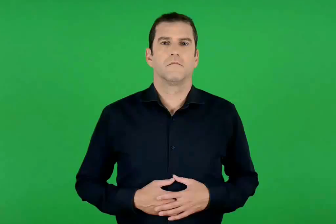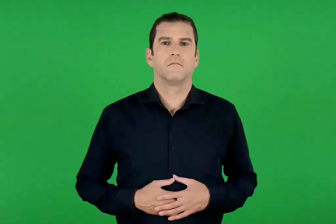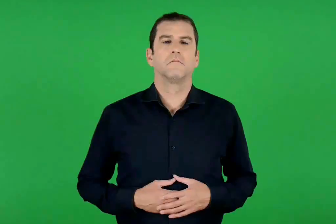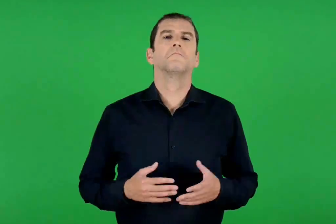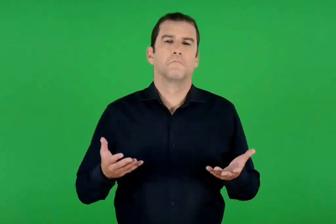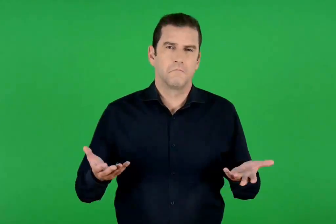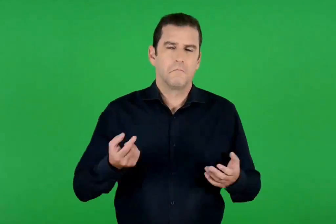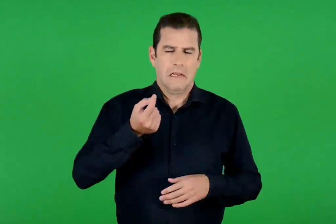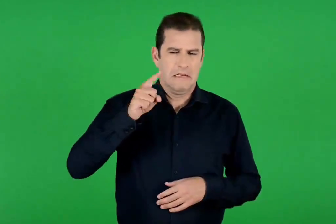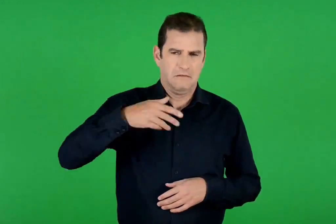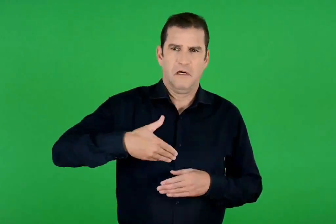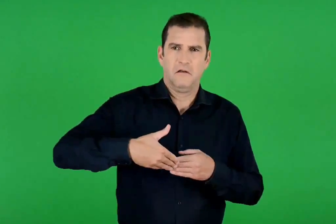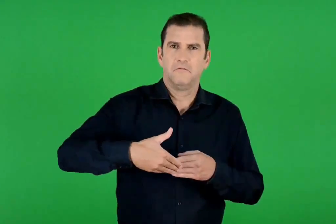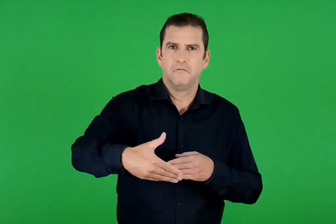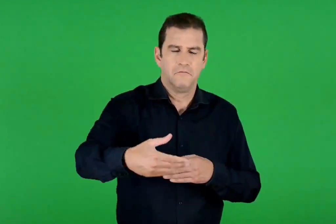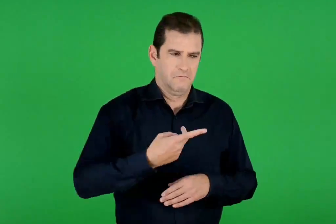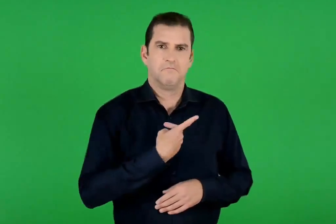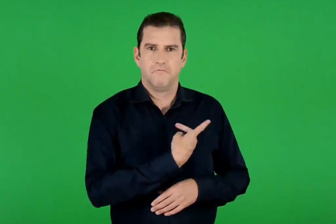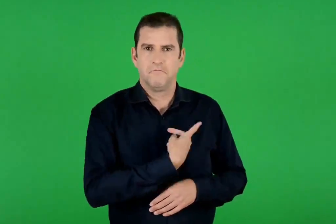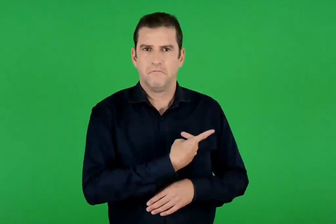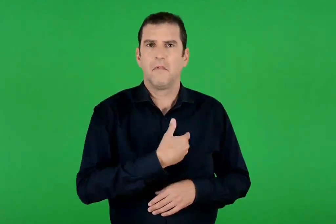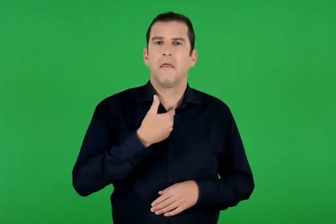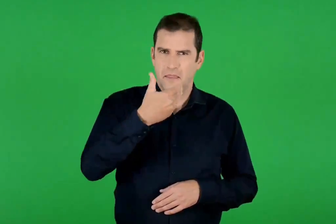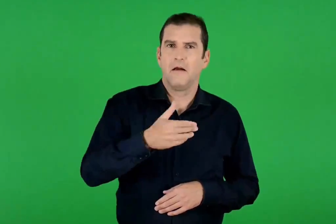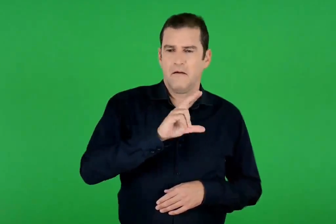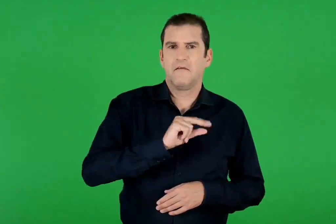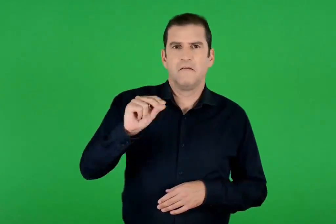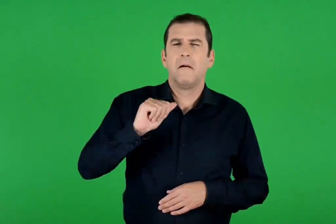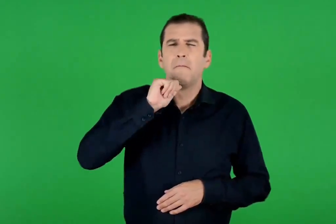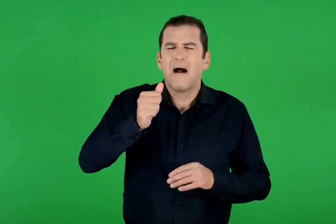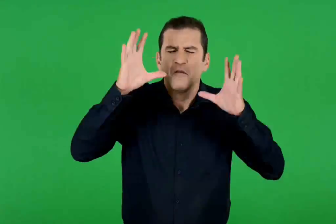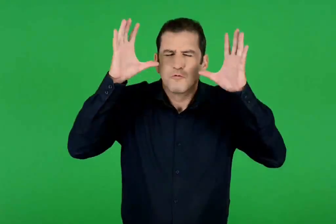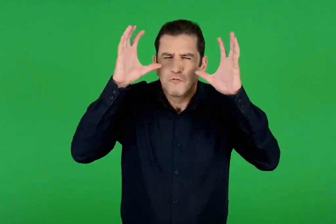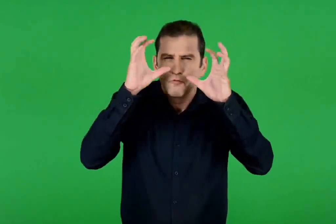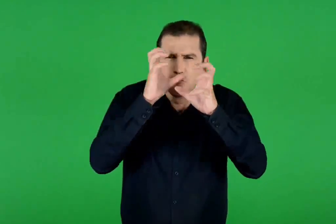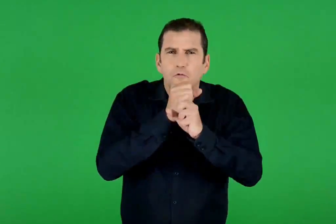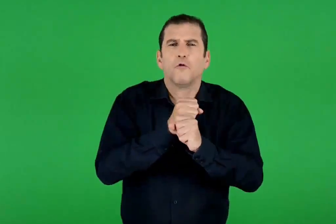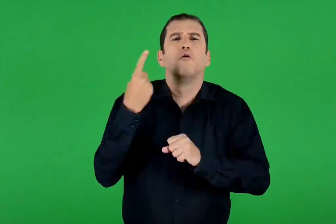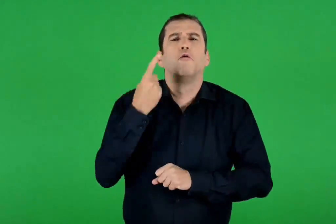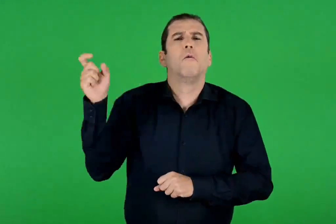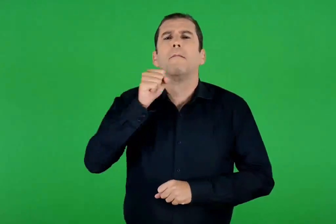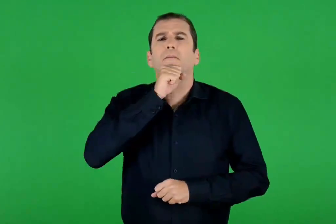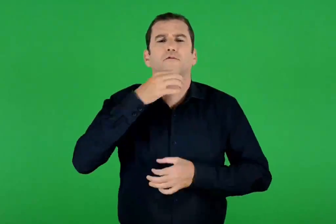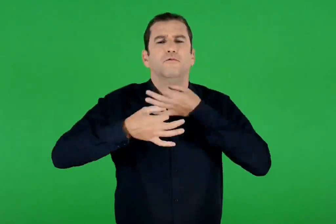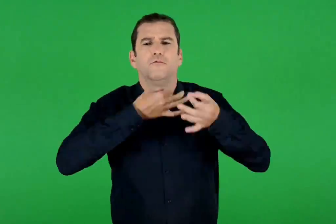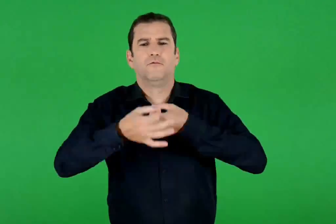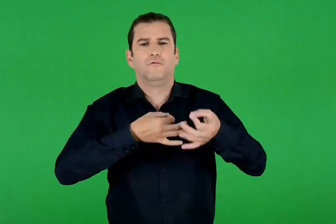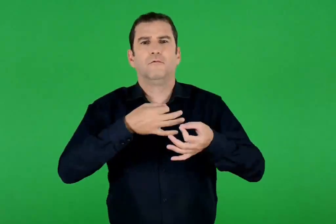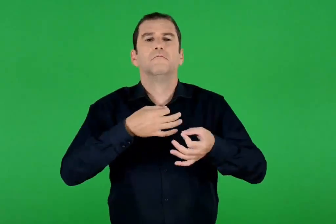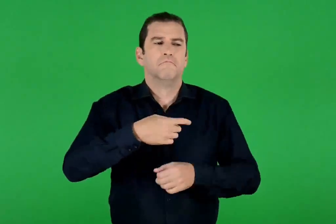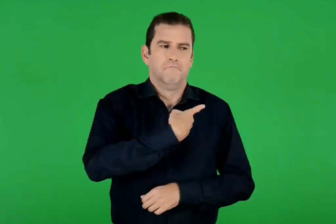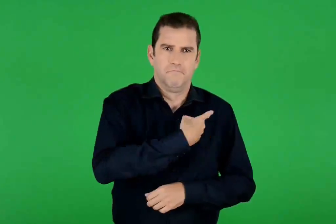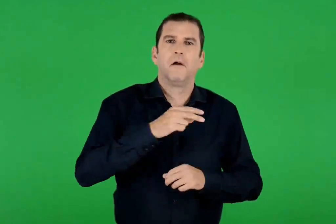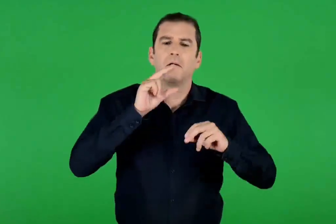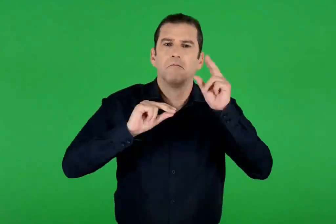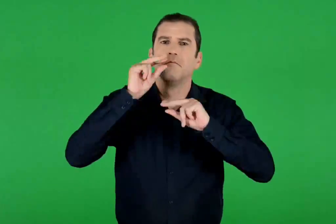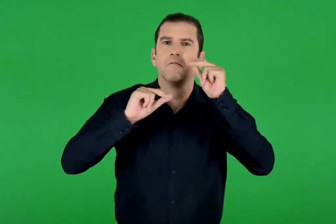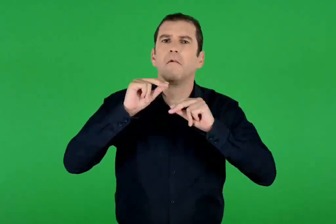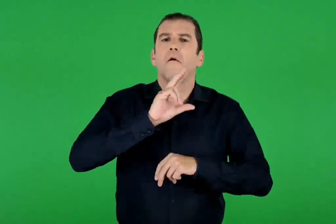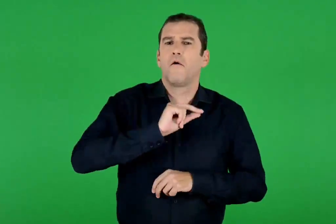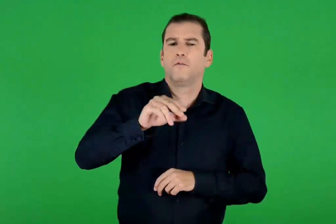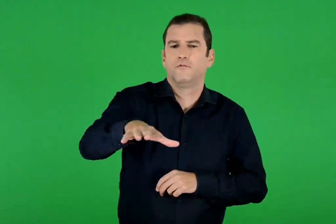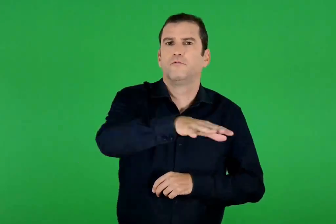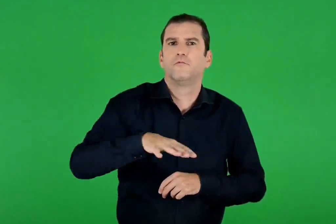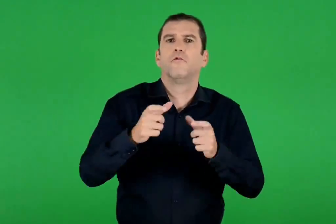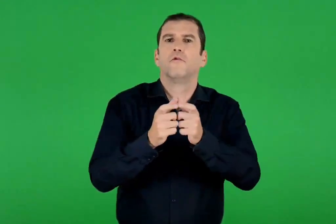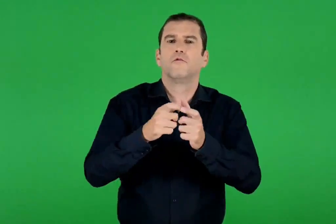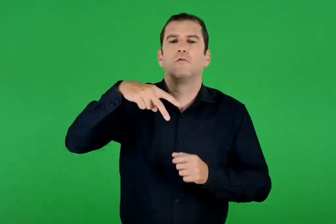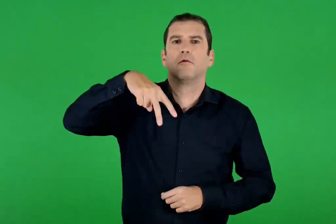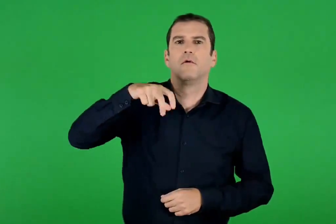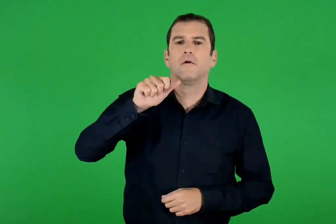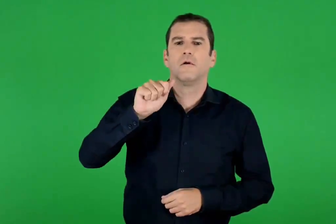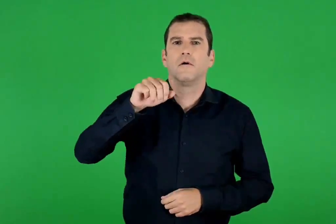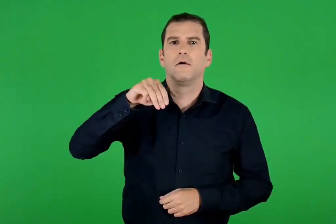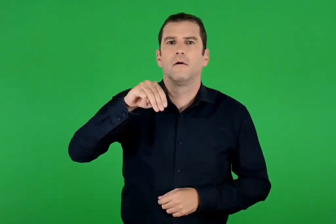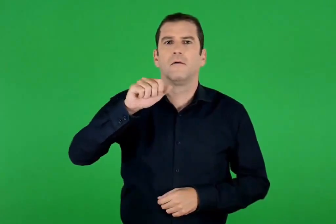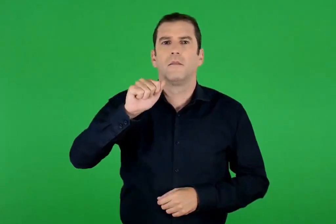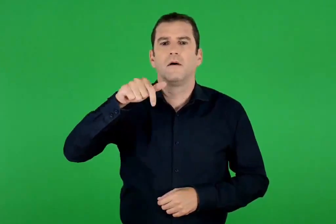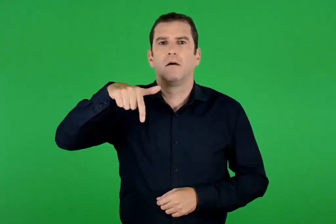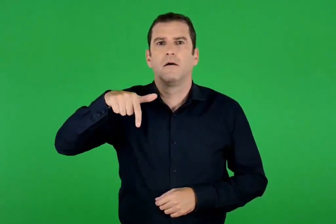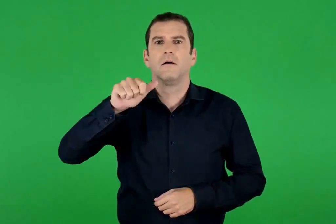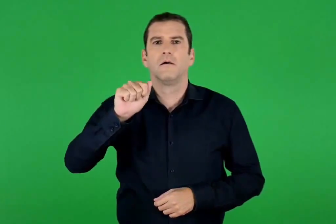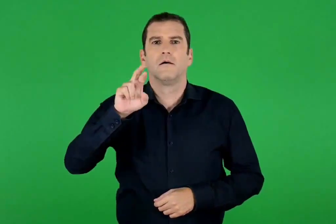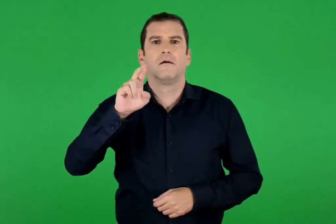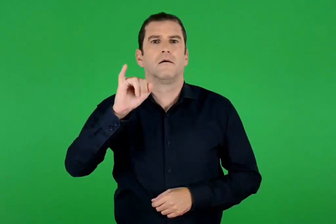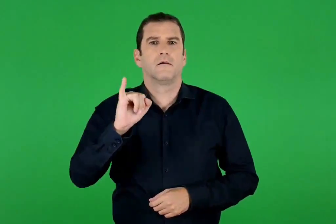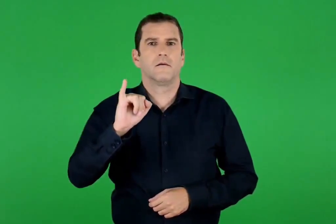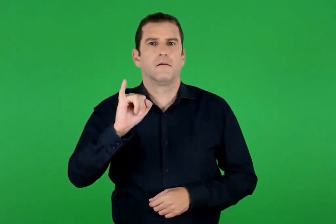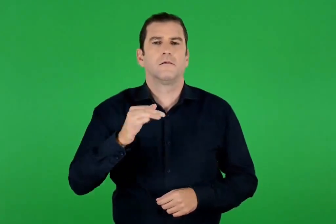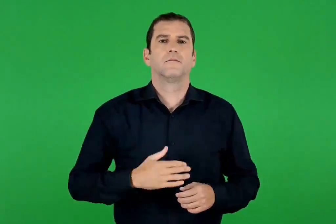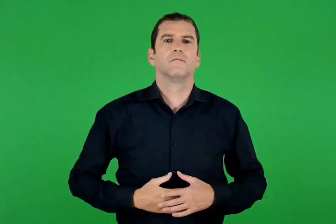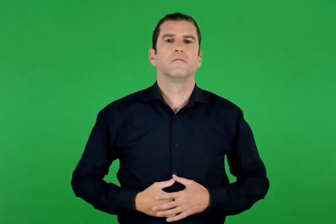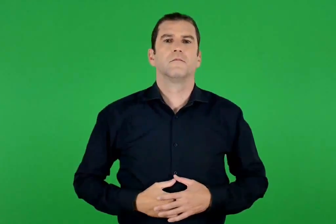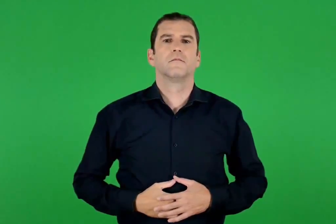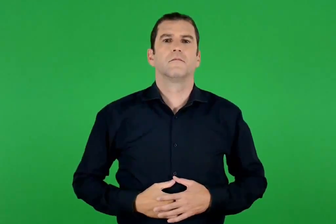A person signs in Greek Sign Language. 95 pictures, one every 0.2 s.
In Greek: σε λίγες , όμως , μέρες θα ήμασταν και εμείς έτσι , σαν μαυροτσούκαλα , που λέει κι ο παππούς , και θα μιλούσαμε όπως μιλάνε στο λαμαγάρι
